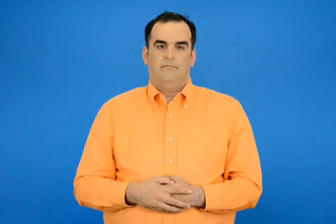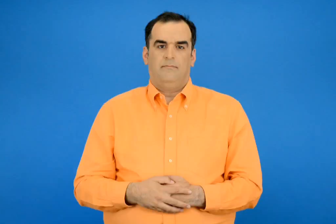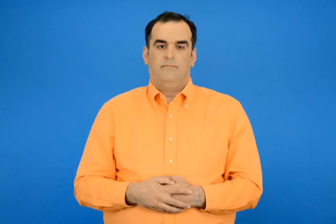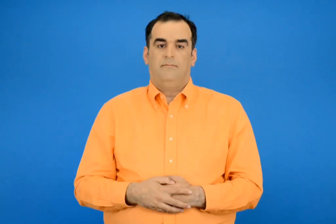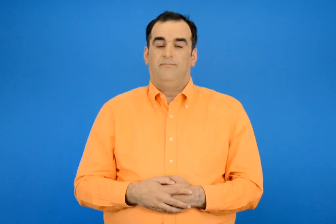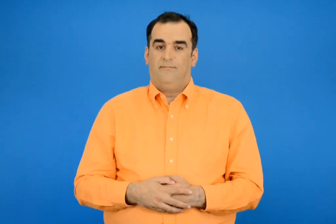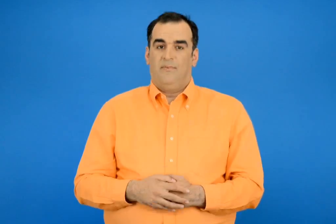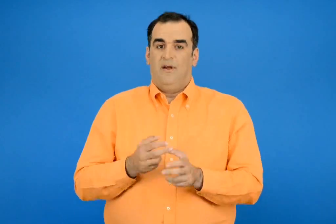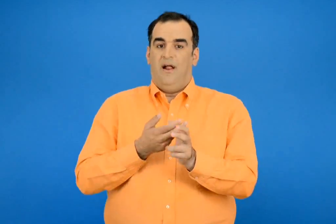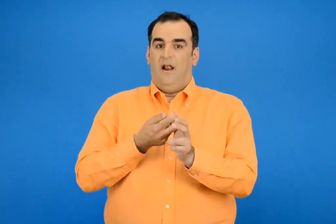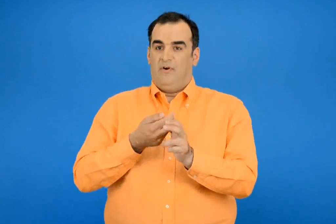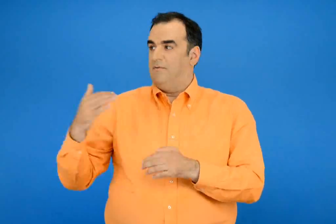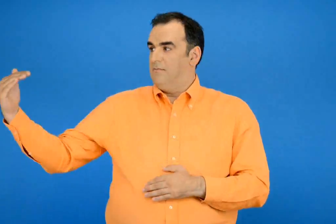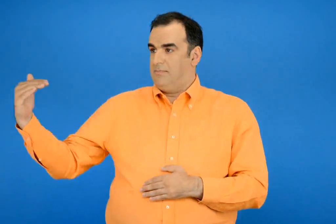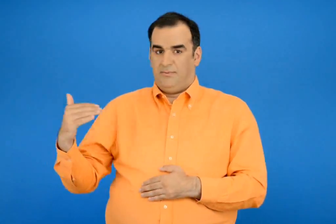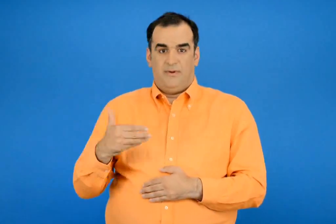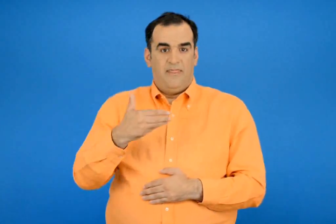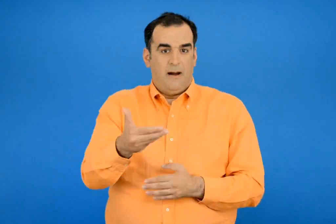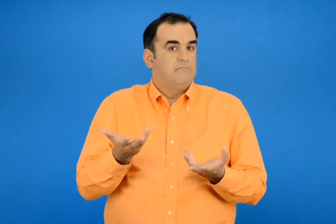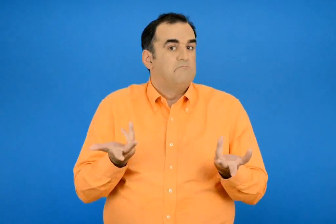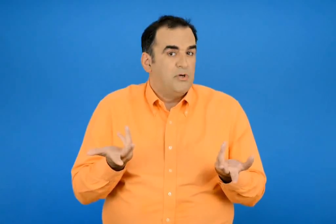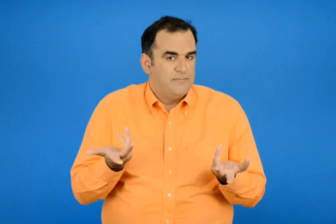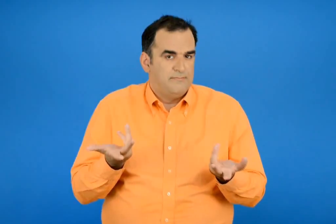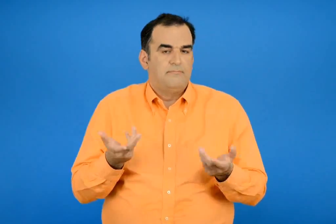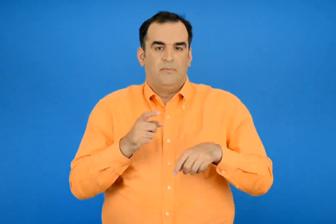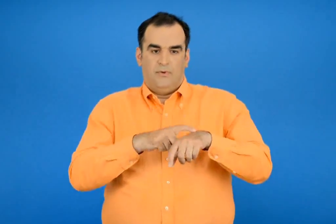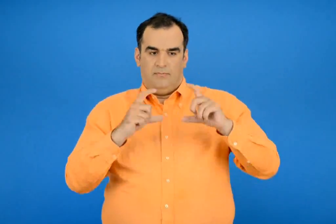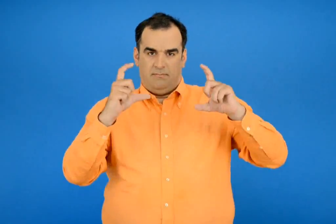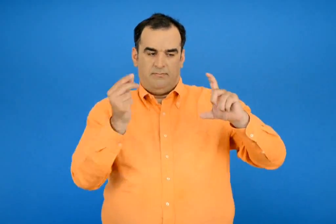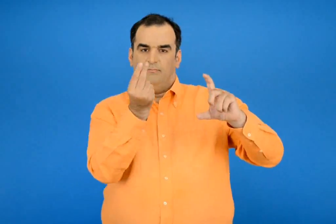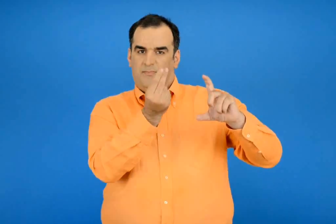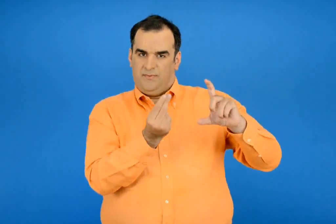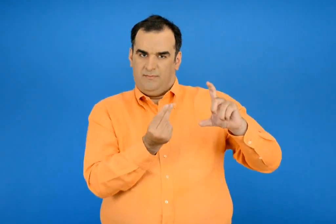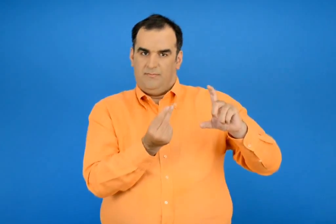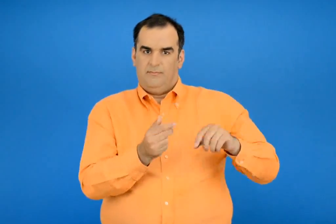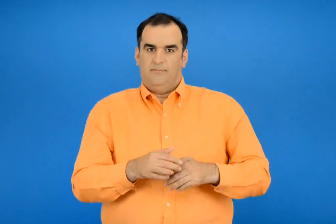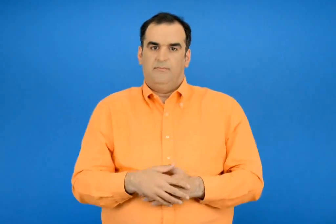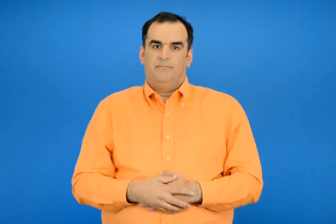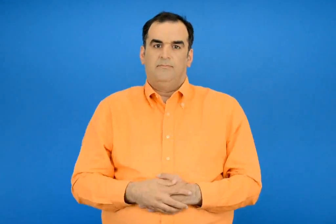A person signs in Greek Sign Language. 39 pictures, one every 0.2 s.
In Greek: πότε θα περάσει το επόμενο λεωφορείο ; δείχνω στο ρολόι
